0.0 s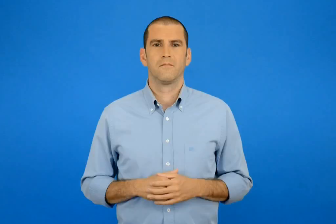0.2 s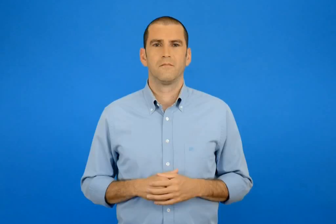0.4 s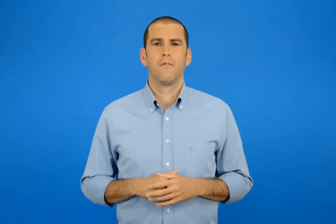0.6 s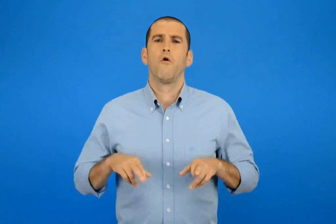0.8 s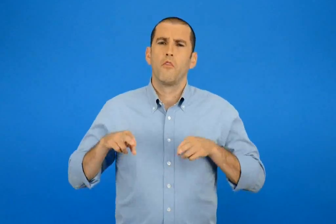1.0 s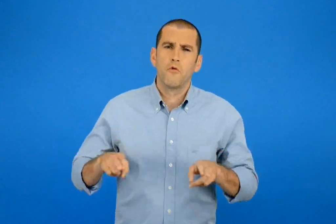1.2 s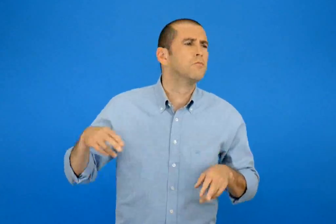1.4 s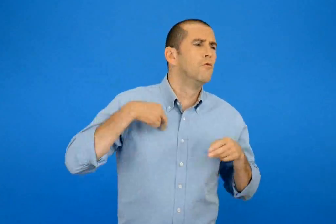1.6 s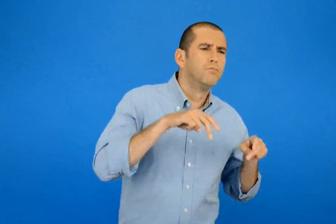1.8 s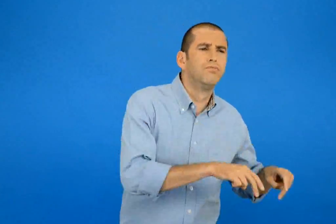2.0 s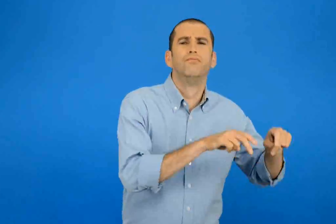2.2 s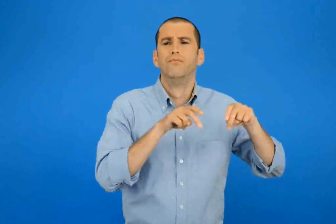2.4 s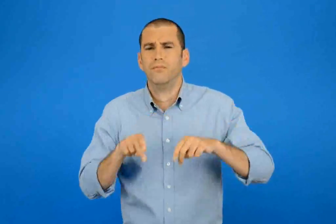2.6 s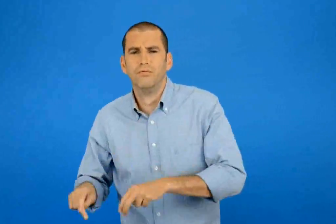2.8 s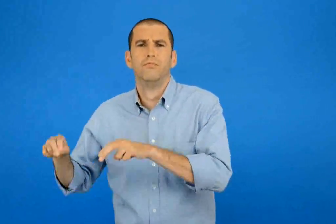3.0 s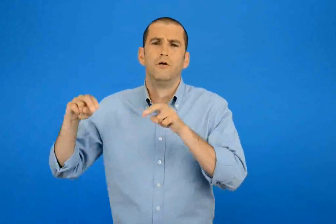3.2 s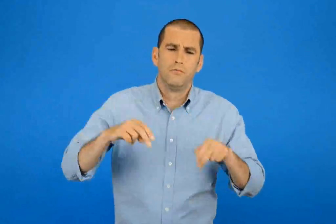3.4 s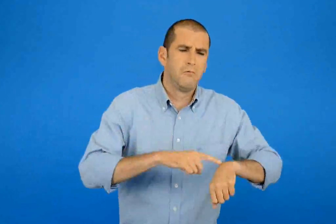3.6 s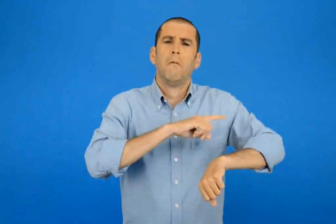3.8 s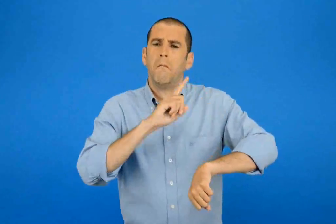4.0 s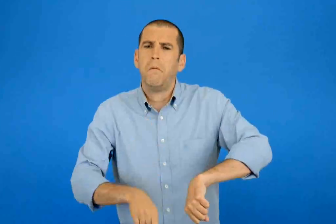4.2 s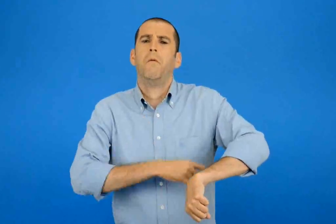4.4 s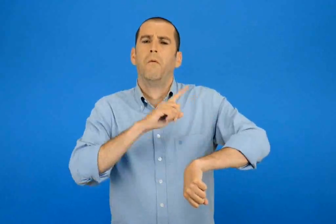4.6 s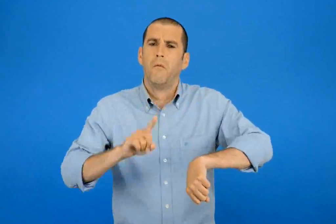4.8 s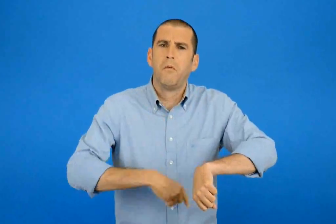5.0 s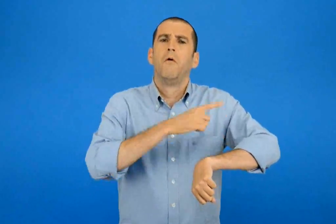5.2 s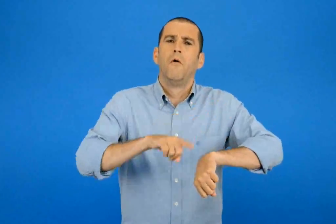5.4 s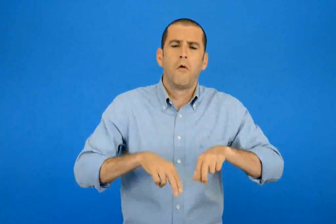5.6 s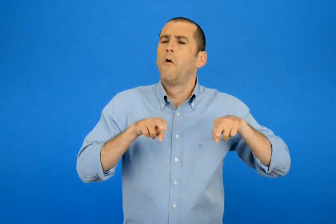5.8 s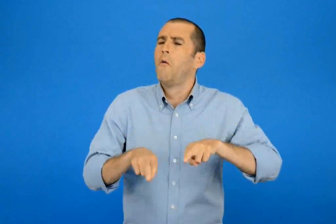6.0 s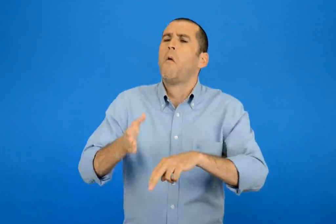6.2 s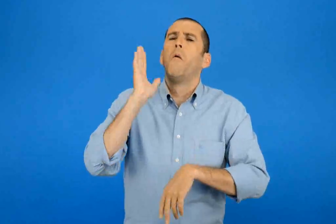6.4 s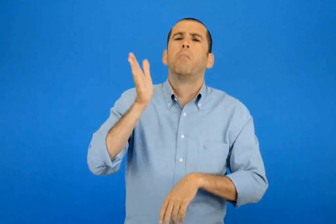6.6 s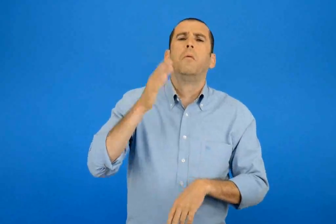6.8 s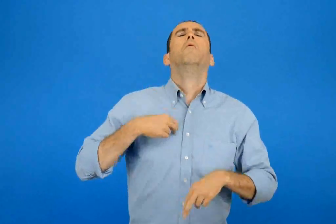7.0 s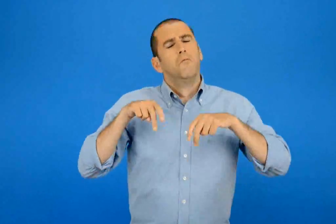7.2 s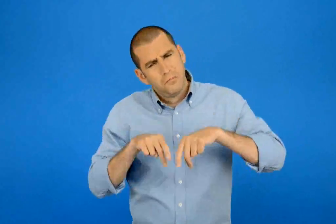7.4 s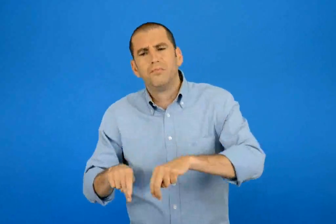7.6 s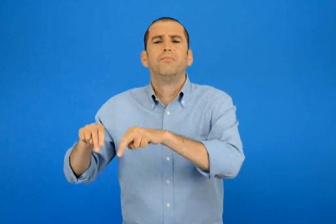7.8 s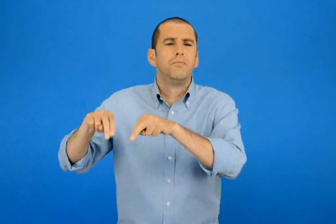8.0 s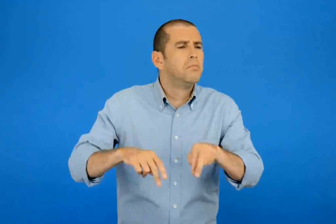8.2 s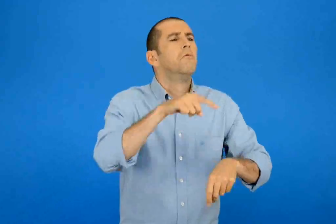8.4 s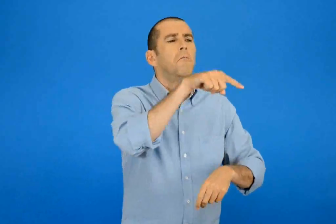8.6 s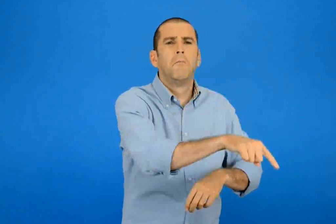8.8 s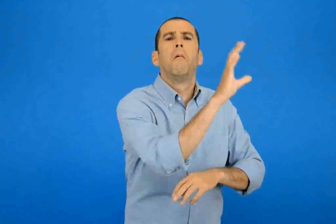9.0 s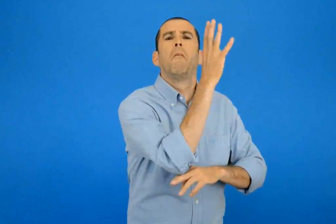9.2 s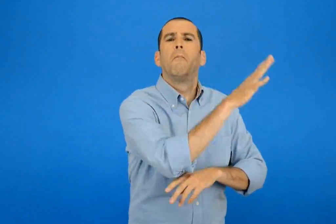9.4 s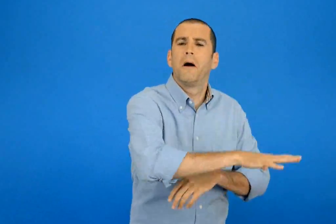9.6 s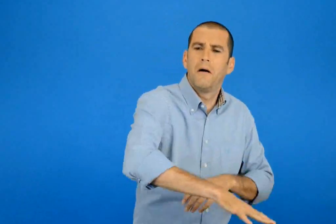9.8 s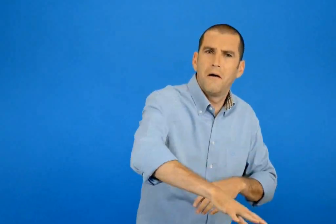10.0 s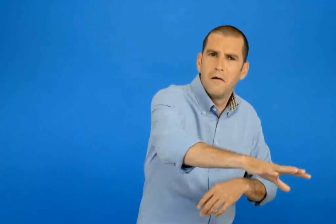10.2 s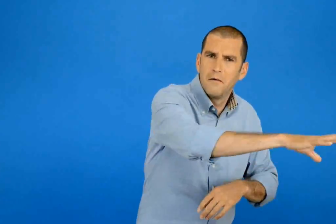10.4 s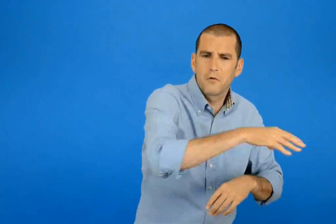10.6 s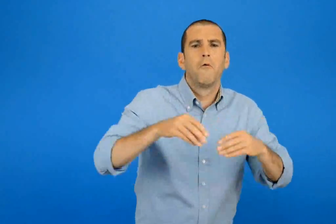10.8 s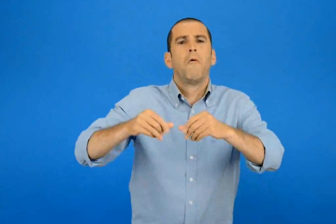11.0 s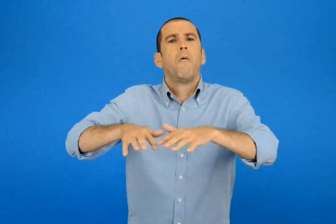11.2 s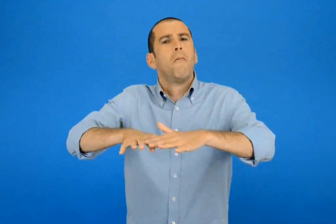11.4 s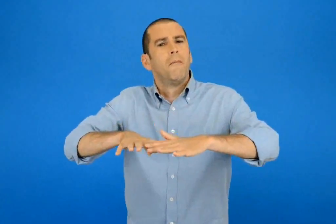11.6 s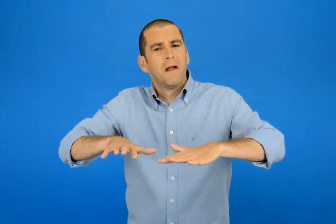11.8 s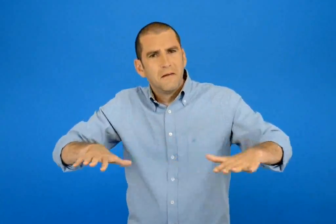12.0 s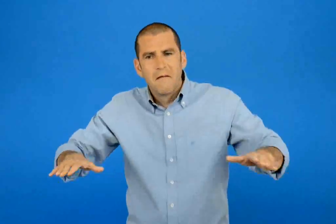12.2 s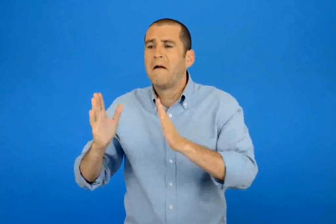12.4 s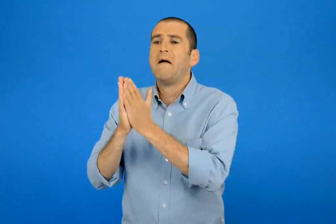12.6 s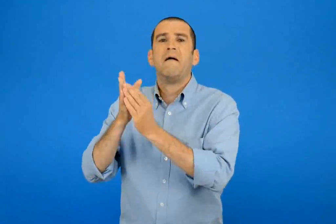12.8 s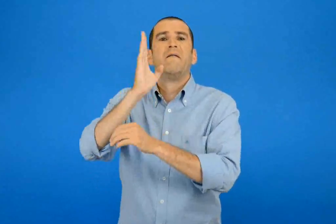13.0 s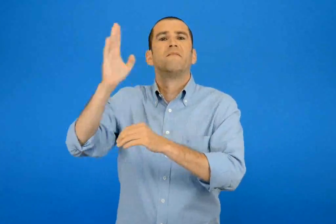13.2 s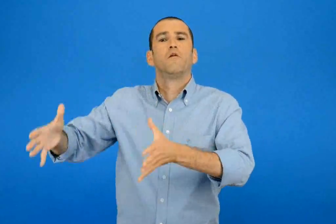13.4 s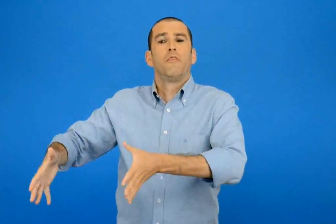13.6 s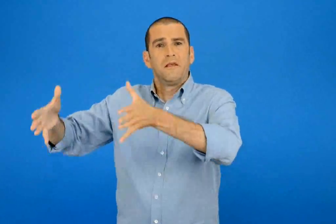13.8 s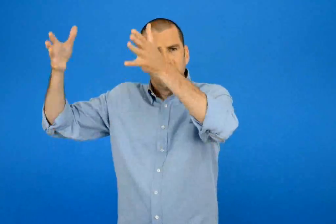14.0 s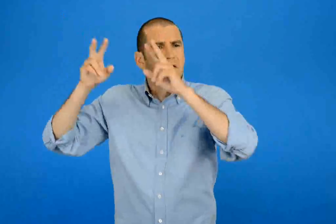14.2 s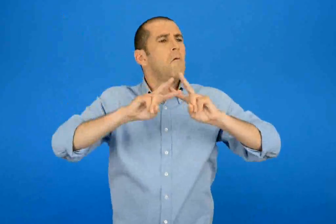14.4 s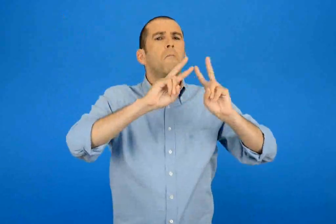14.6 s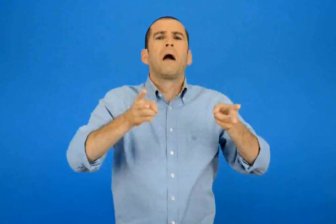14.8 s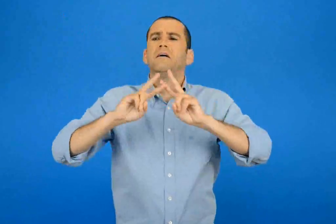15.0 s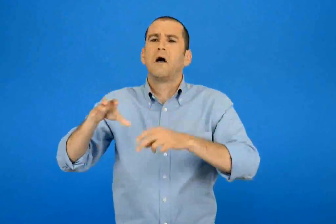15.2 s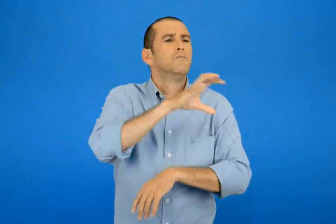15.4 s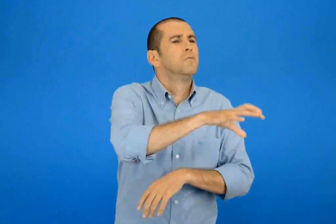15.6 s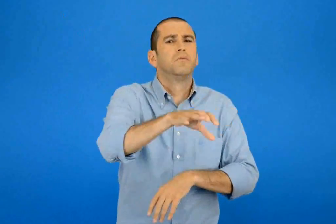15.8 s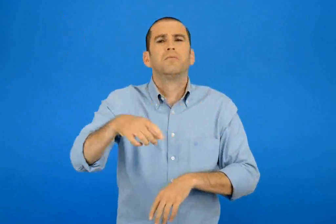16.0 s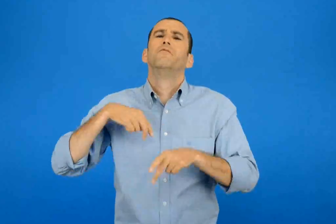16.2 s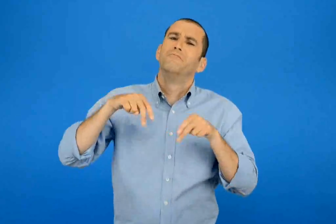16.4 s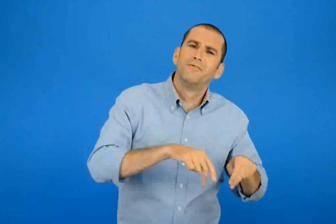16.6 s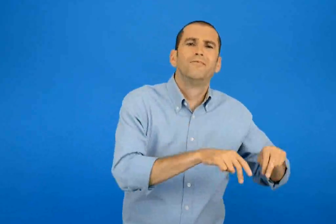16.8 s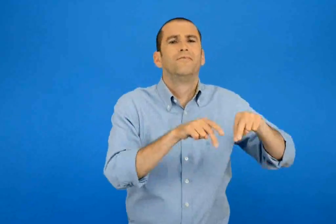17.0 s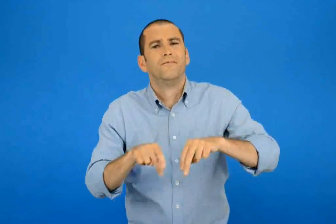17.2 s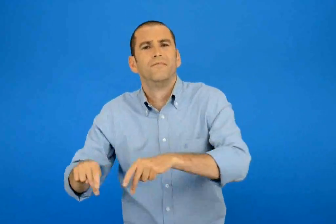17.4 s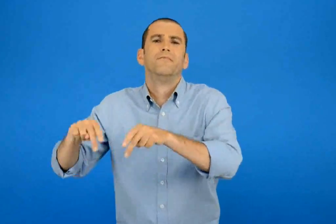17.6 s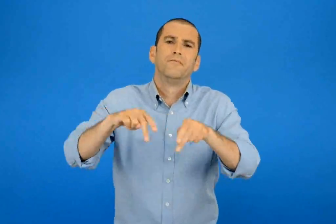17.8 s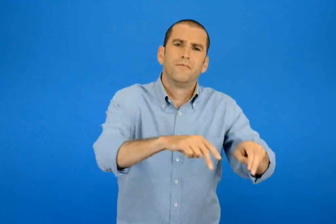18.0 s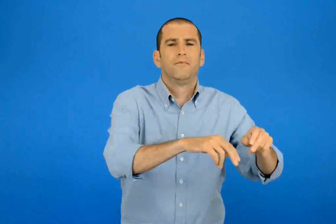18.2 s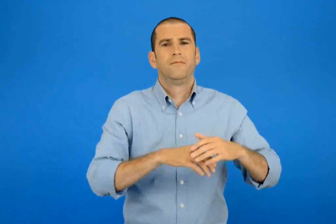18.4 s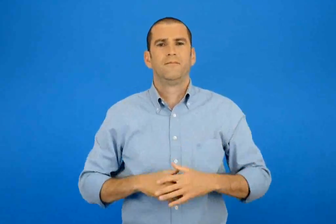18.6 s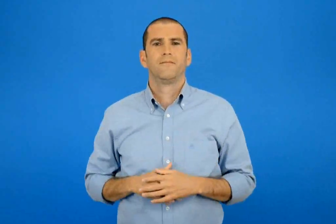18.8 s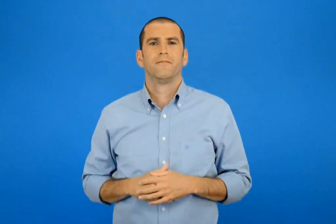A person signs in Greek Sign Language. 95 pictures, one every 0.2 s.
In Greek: γυρνάμε στους δρόμους με τις ώρες και πάμε οπού μας βγάλει ο δρόμος στο πάρκο στην παράλια στη βιβλιοθήκη στα μαγαζιά
